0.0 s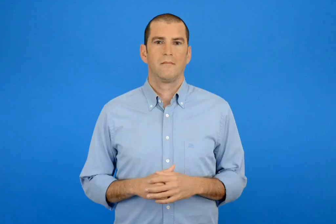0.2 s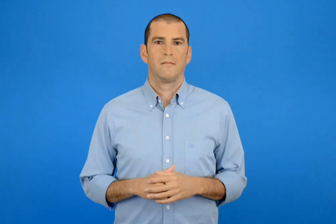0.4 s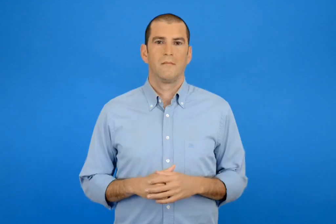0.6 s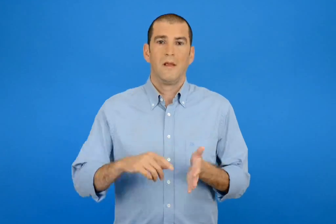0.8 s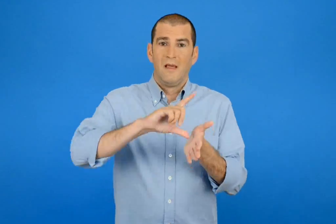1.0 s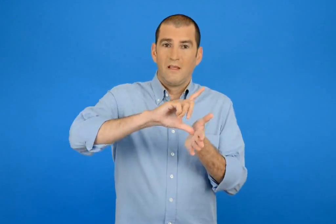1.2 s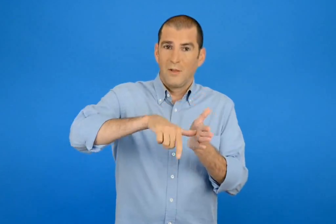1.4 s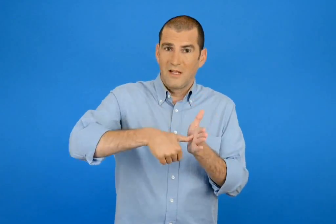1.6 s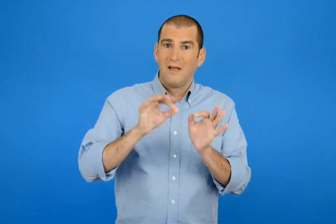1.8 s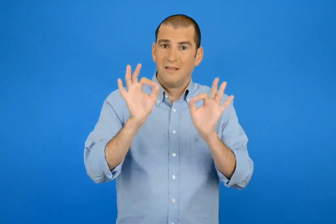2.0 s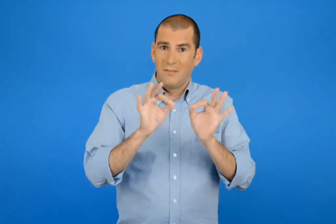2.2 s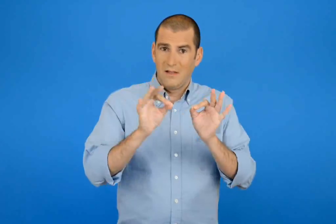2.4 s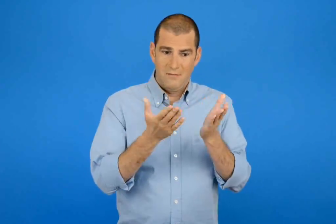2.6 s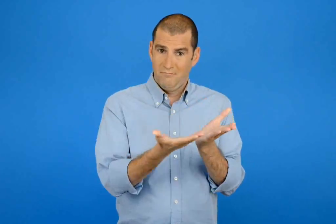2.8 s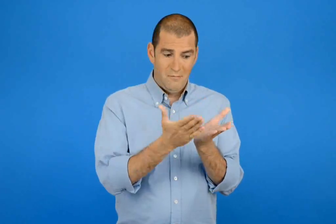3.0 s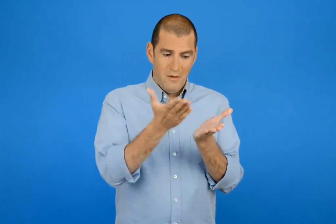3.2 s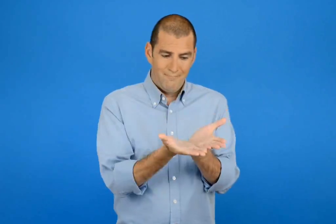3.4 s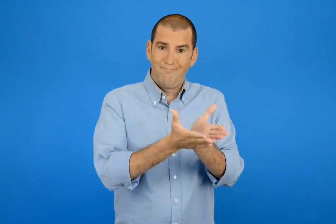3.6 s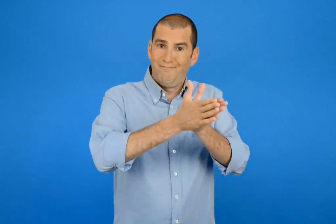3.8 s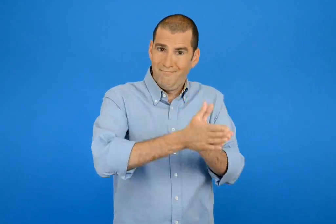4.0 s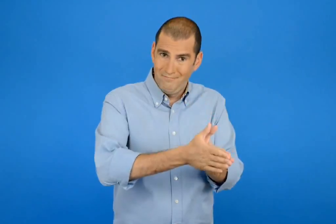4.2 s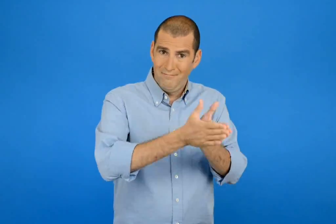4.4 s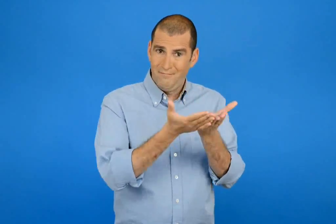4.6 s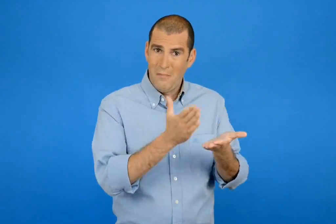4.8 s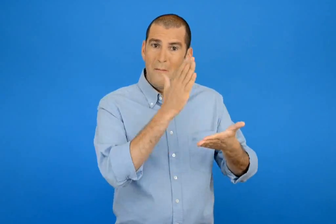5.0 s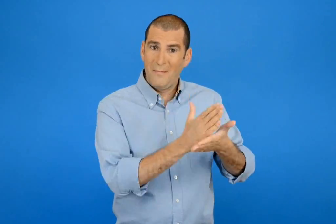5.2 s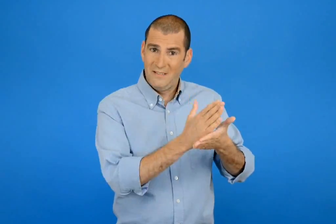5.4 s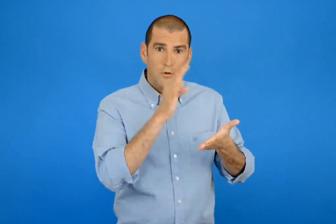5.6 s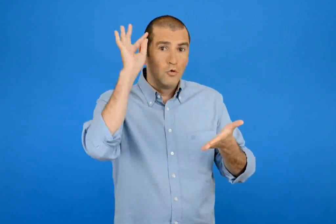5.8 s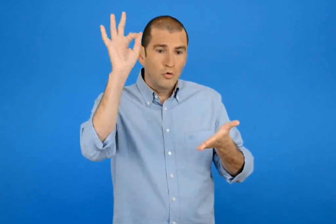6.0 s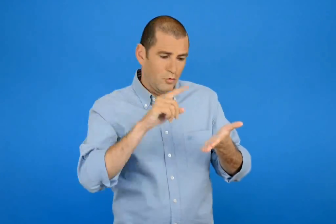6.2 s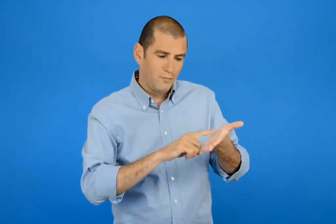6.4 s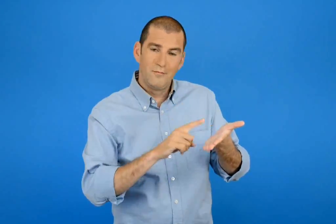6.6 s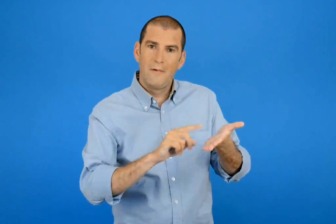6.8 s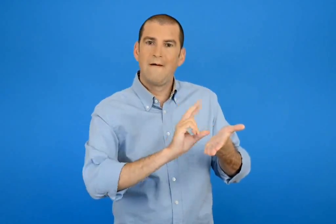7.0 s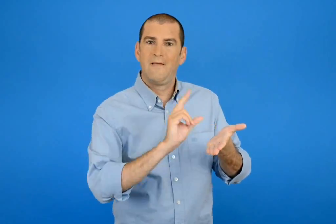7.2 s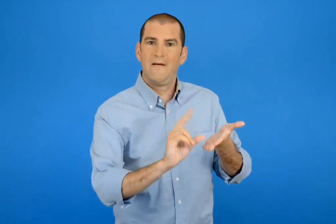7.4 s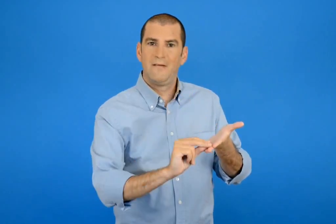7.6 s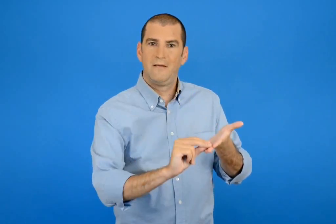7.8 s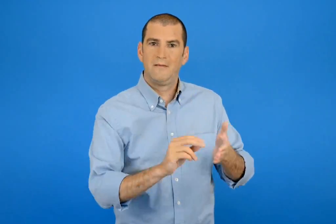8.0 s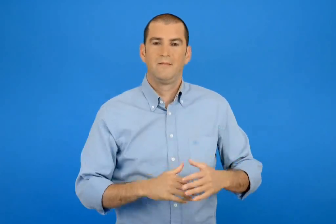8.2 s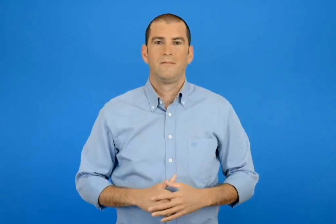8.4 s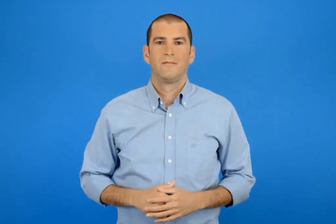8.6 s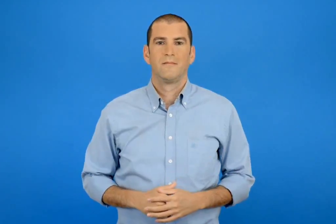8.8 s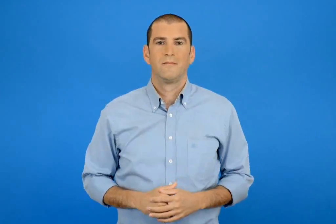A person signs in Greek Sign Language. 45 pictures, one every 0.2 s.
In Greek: τα διπλώνω στη μέση έτσι ώστε να τα χωρίσω σε δύο ίσα μέρη
